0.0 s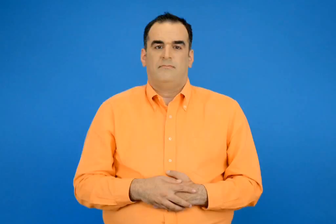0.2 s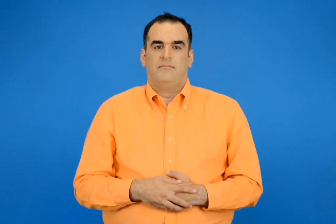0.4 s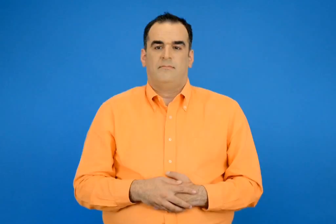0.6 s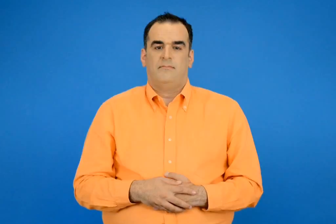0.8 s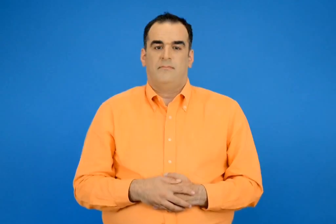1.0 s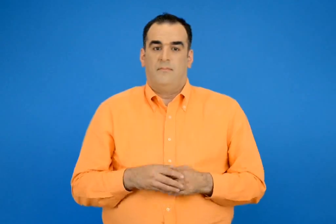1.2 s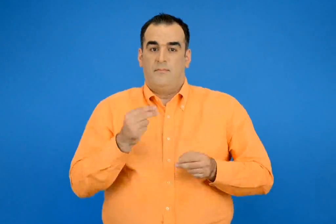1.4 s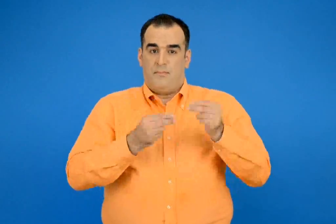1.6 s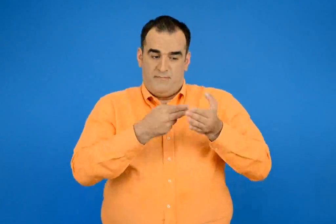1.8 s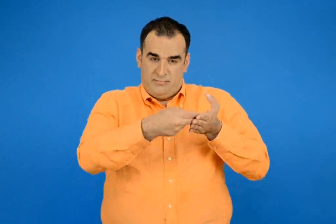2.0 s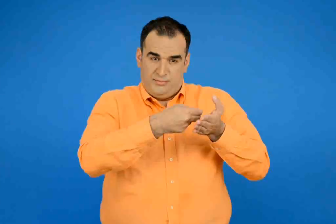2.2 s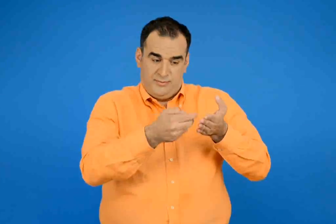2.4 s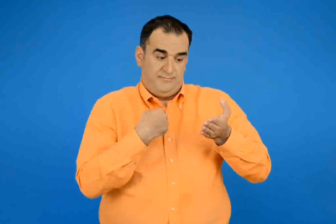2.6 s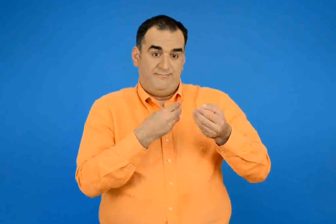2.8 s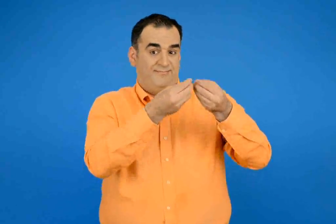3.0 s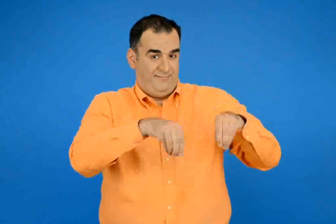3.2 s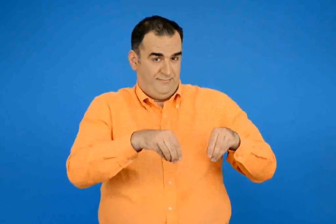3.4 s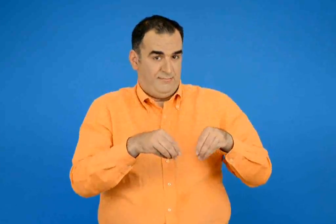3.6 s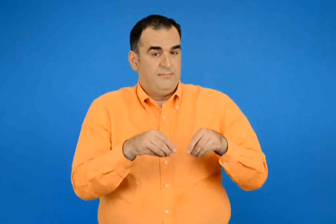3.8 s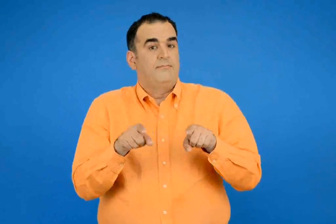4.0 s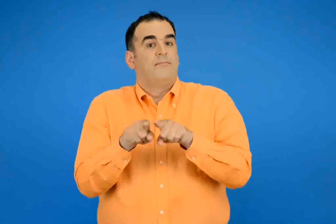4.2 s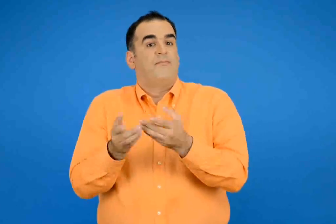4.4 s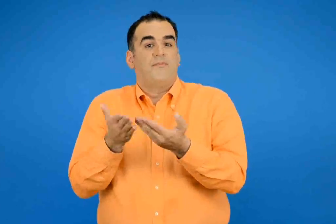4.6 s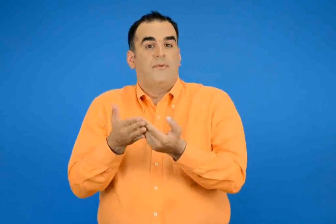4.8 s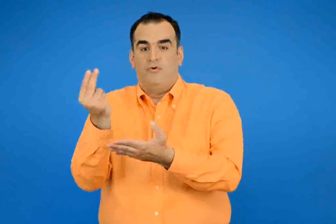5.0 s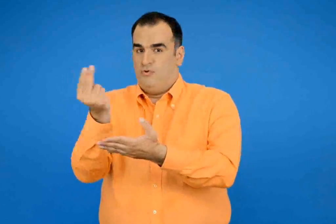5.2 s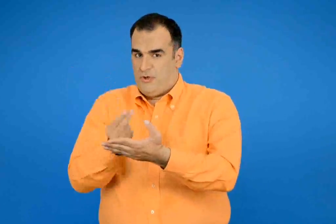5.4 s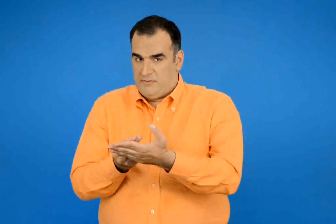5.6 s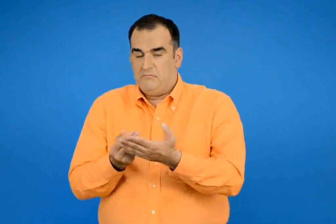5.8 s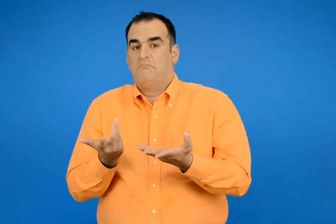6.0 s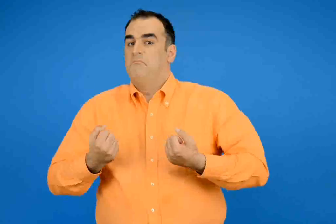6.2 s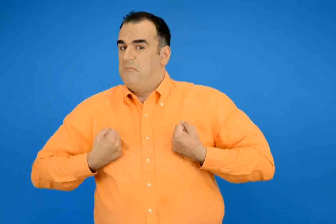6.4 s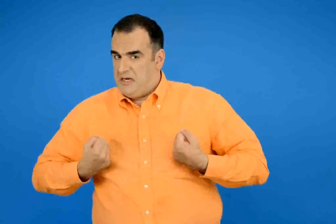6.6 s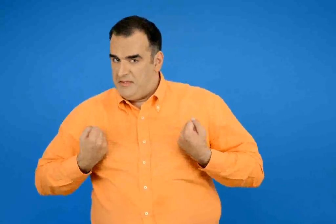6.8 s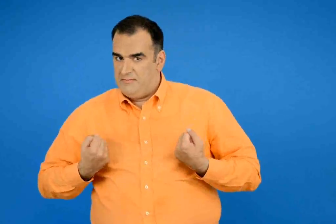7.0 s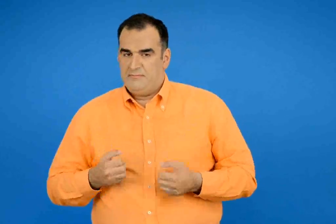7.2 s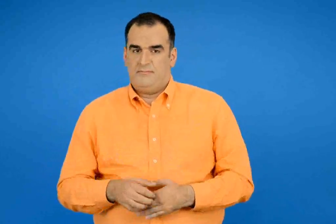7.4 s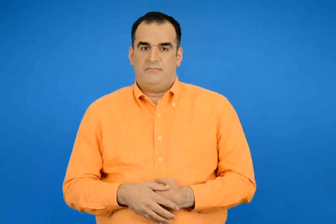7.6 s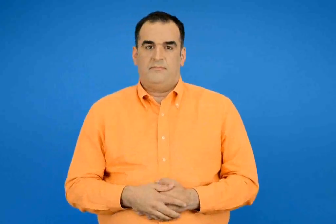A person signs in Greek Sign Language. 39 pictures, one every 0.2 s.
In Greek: λύνω προβλήματα με ζωγραφική και παιχνίδια
